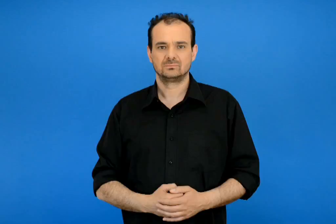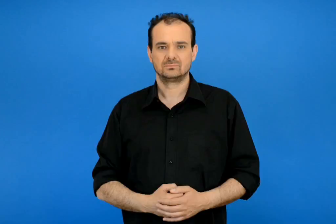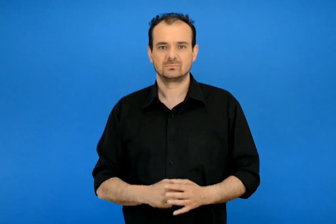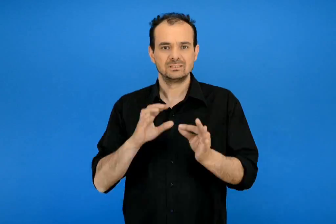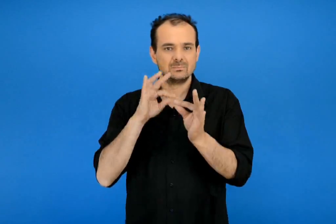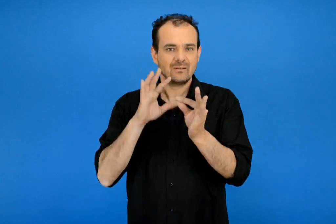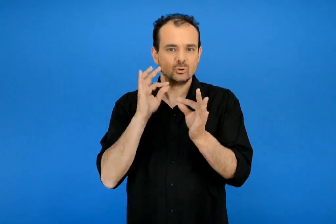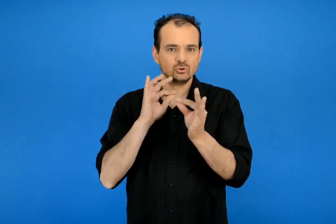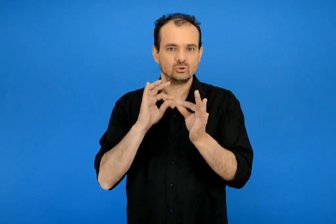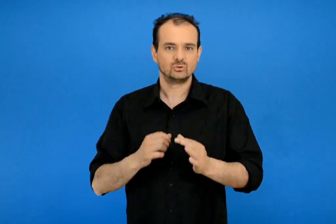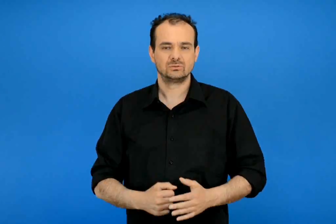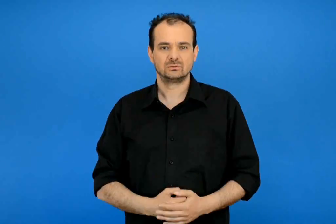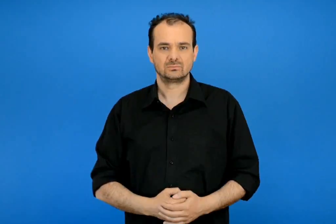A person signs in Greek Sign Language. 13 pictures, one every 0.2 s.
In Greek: σεπτέμβριος
